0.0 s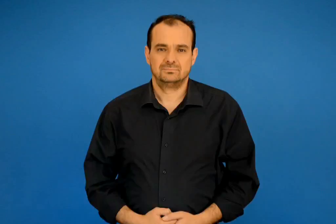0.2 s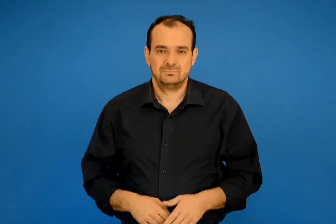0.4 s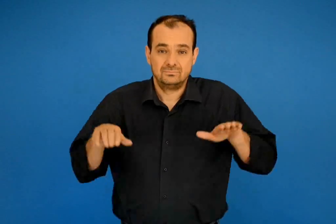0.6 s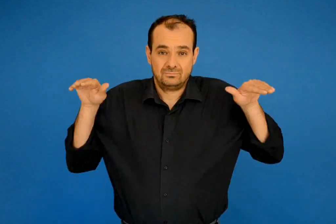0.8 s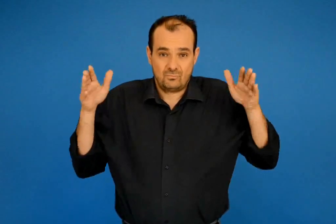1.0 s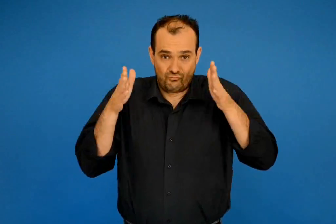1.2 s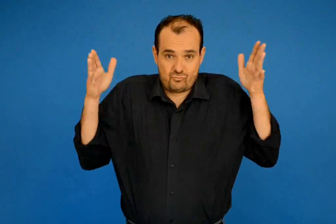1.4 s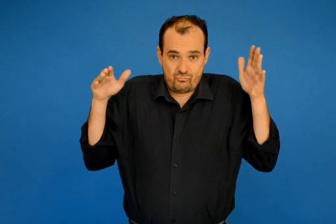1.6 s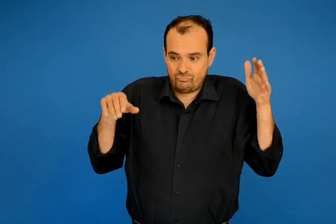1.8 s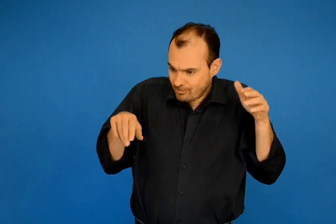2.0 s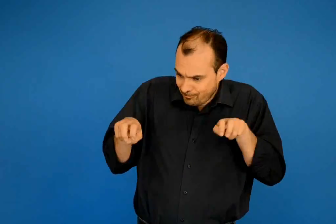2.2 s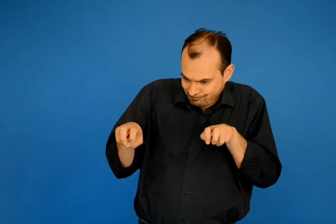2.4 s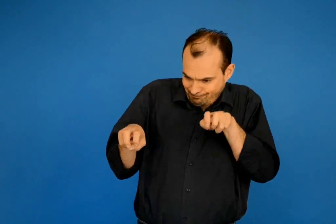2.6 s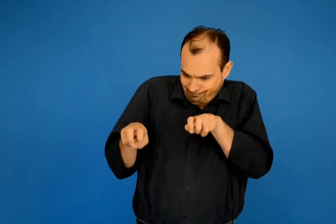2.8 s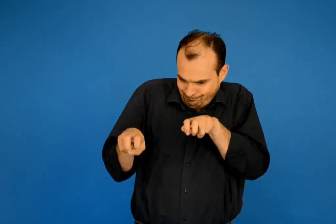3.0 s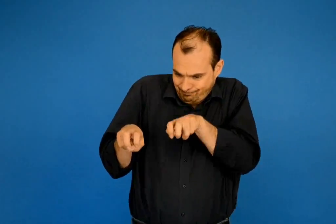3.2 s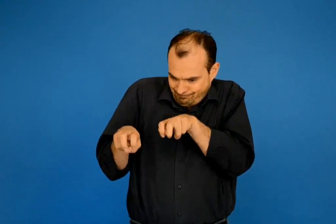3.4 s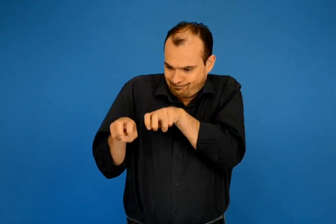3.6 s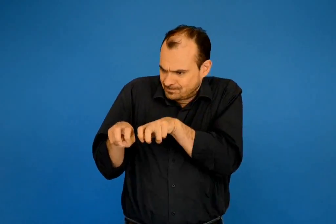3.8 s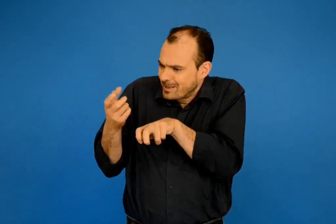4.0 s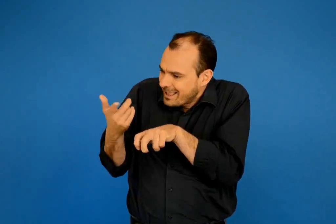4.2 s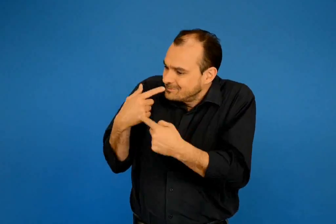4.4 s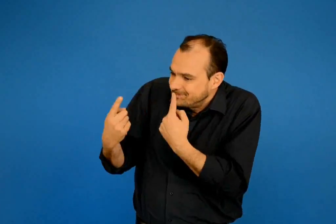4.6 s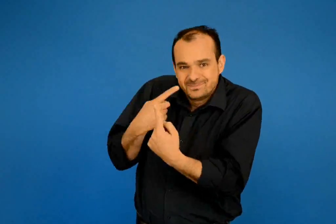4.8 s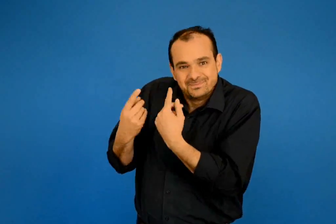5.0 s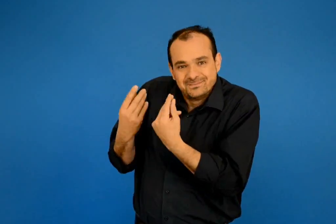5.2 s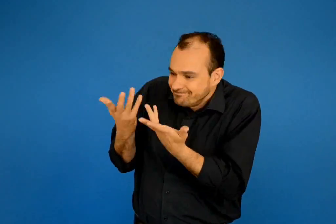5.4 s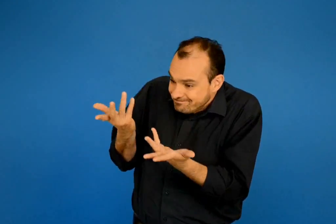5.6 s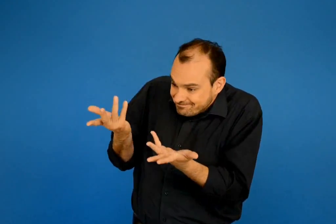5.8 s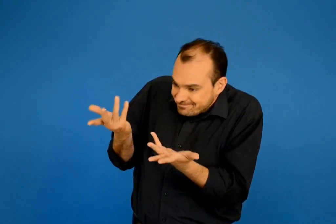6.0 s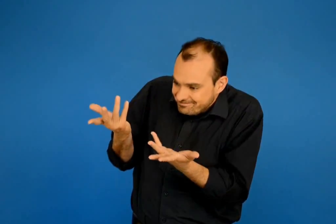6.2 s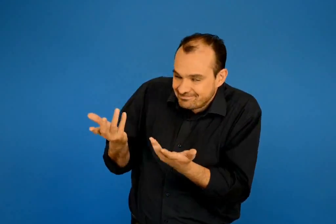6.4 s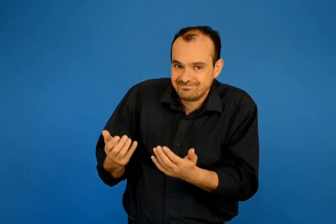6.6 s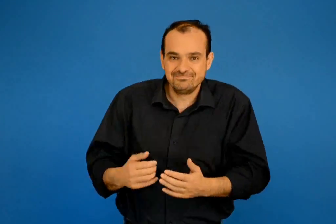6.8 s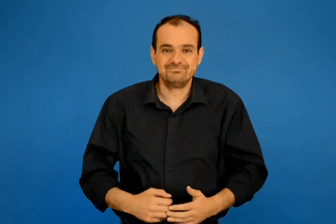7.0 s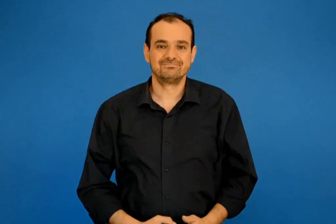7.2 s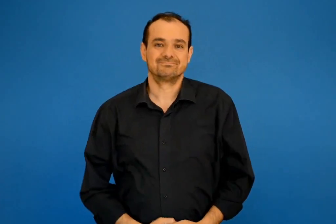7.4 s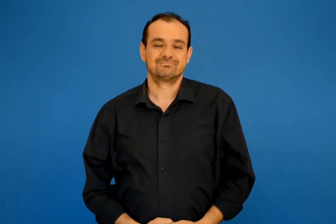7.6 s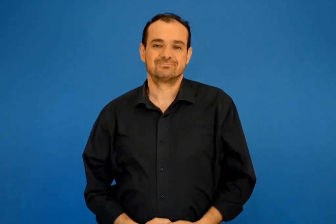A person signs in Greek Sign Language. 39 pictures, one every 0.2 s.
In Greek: τότε ο ντικ - ντικ - ντικ ήρθε κοντά στον ντε - ε - ε και του μίλησε καλόκαρδα
